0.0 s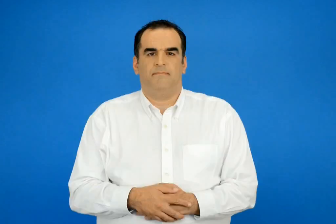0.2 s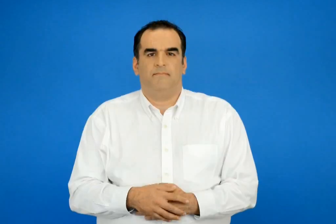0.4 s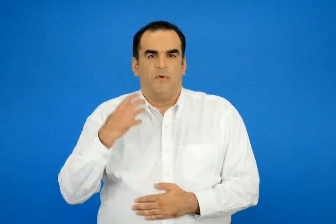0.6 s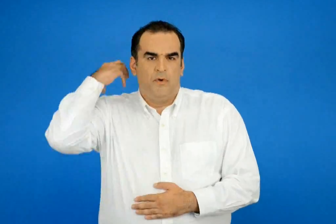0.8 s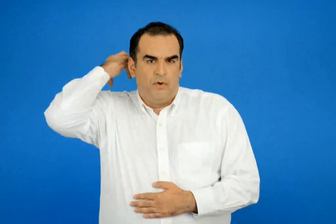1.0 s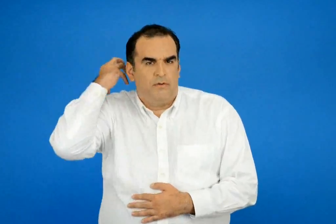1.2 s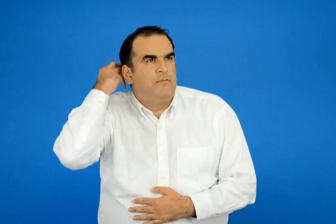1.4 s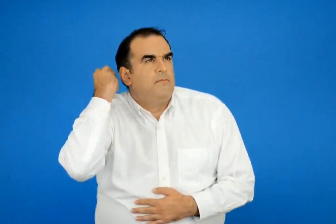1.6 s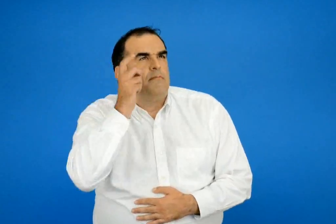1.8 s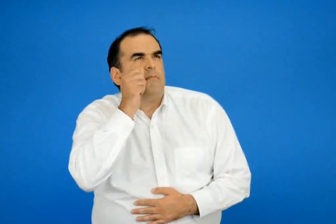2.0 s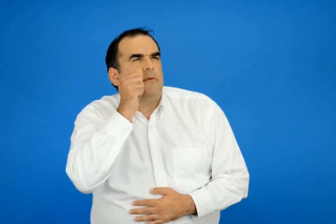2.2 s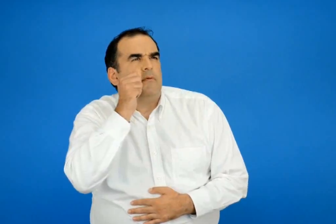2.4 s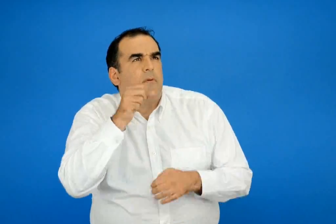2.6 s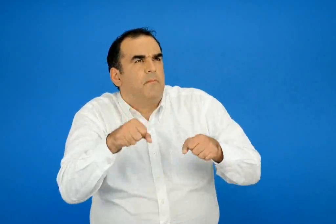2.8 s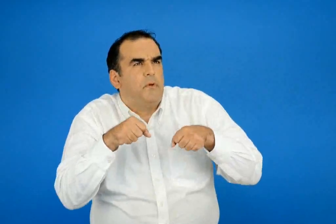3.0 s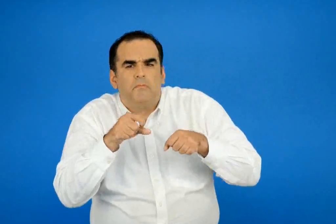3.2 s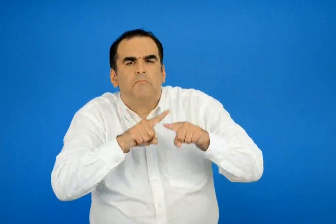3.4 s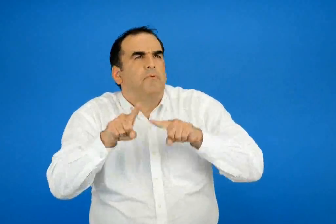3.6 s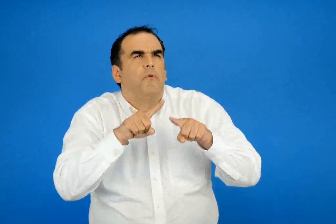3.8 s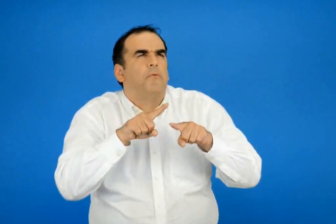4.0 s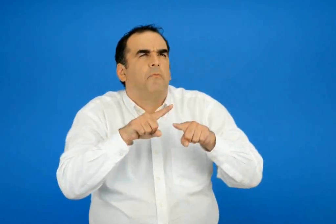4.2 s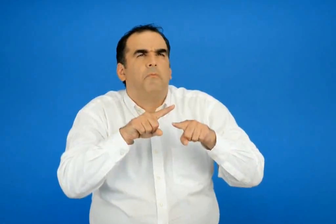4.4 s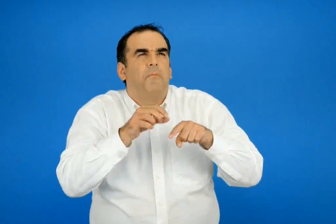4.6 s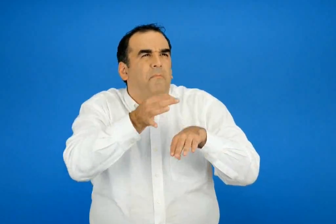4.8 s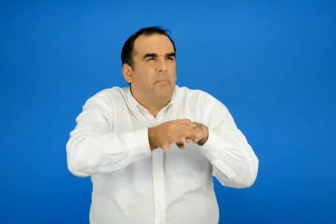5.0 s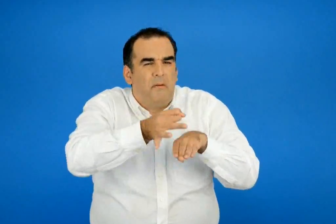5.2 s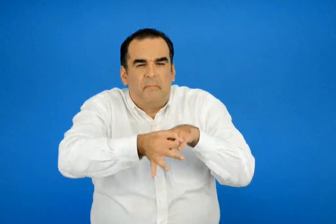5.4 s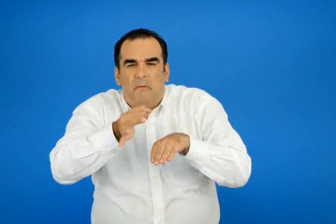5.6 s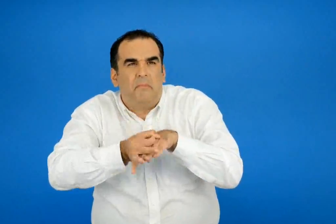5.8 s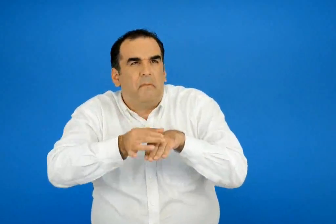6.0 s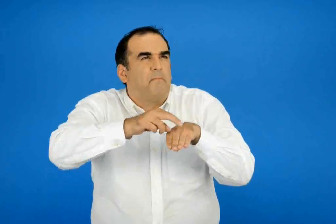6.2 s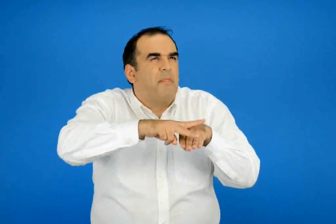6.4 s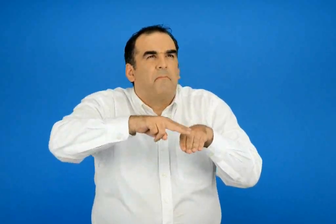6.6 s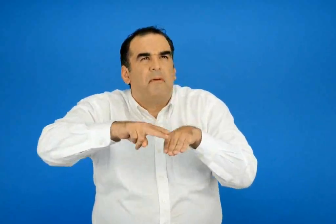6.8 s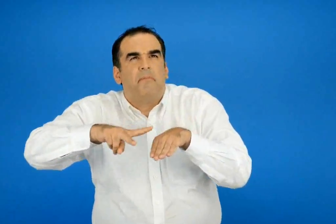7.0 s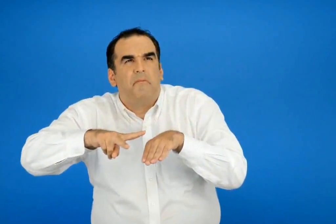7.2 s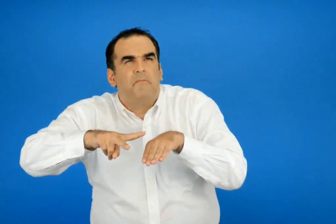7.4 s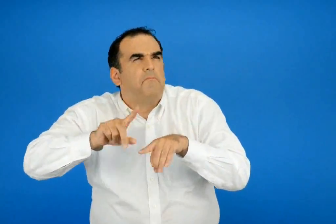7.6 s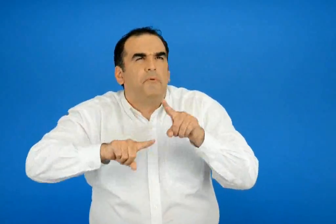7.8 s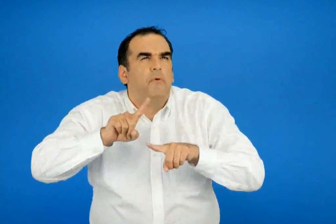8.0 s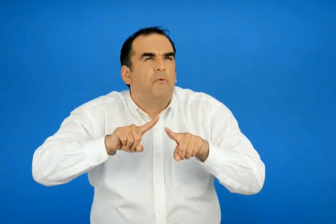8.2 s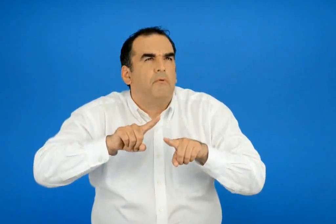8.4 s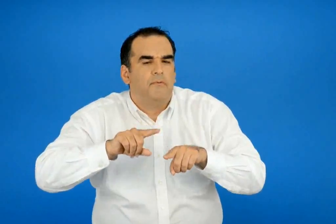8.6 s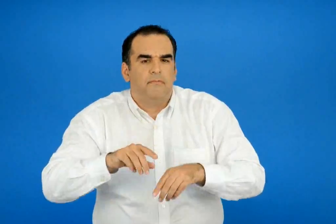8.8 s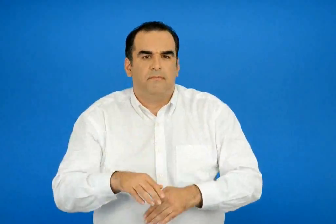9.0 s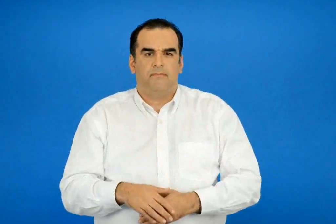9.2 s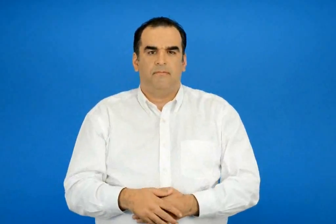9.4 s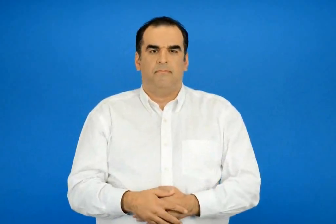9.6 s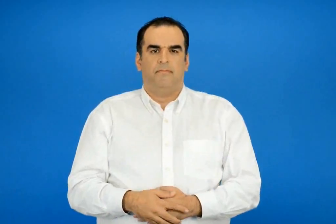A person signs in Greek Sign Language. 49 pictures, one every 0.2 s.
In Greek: κολλητήρι ποιό μπαμπάκα ; το σκισμένο η το τρύπιο ;
